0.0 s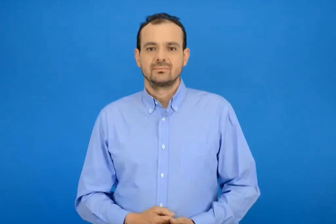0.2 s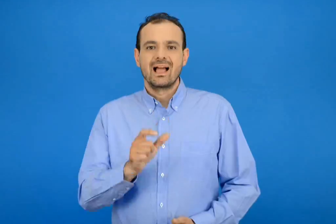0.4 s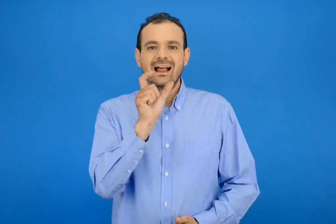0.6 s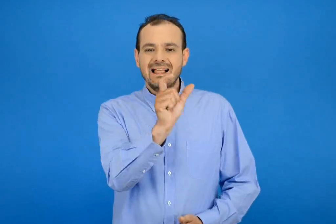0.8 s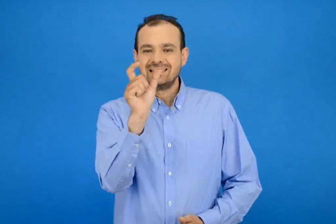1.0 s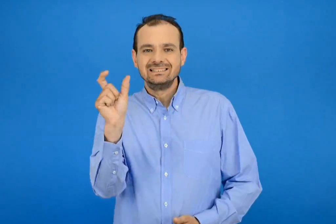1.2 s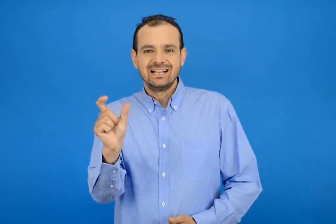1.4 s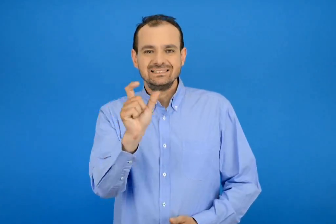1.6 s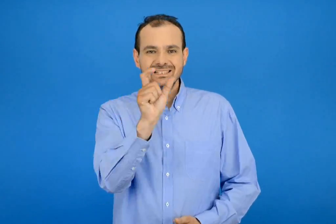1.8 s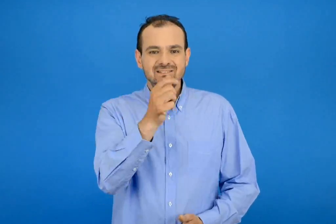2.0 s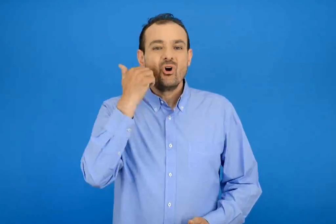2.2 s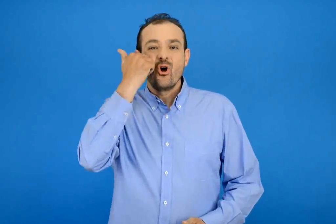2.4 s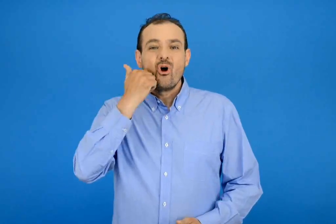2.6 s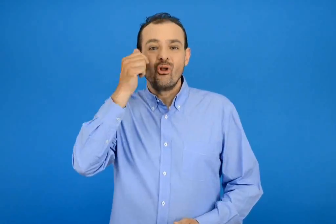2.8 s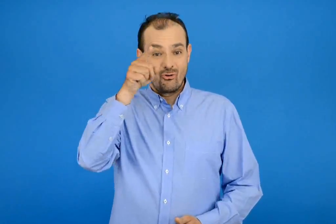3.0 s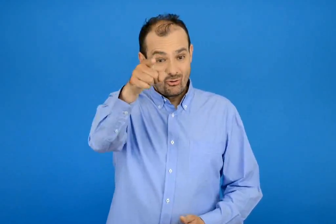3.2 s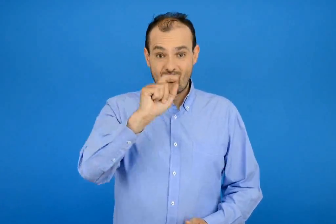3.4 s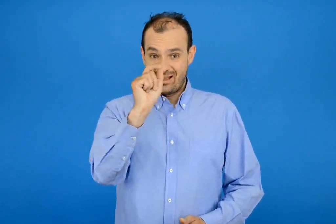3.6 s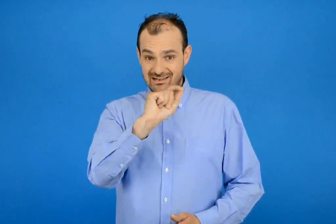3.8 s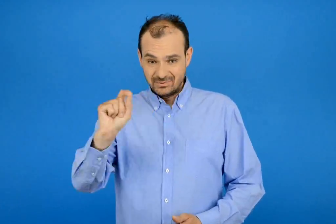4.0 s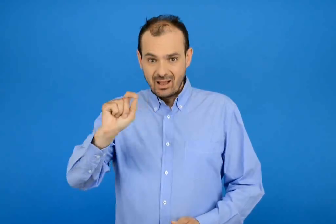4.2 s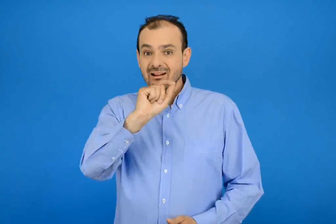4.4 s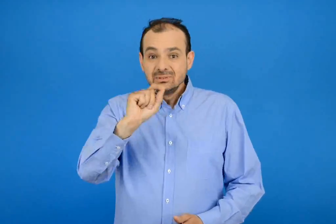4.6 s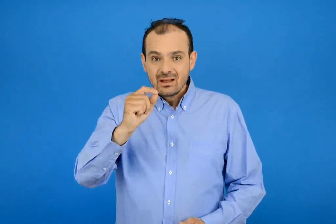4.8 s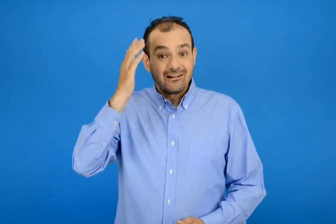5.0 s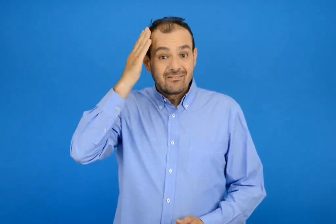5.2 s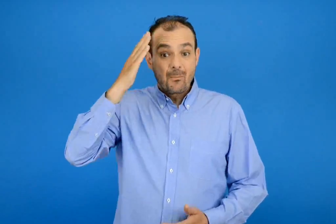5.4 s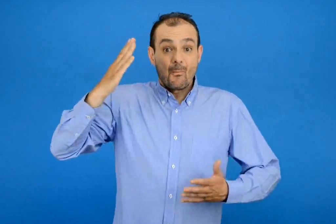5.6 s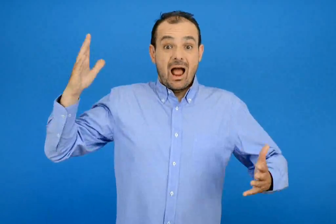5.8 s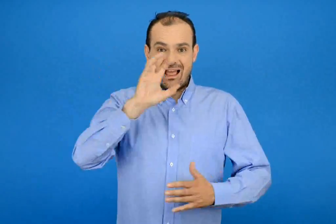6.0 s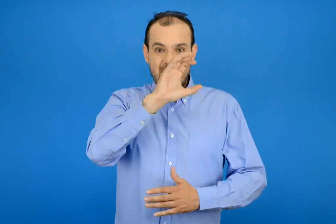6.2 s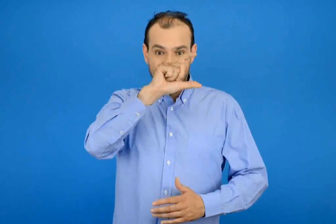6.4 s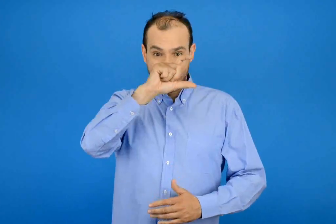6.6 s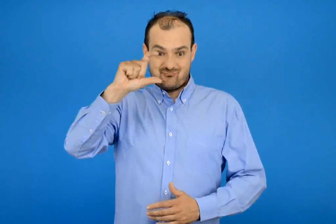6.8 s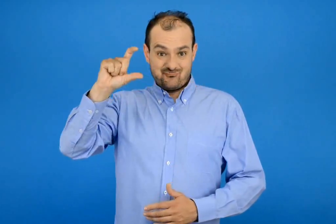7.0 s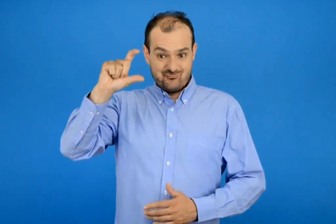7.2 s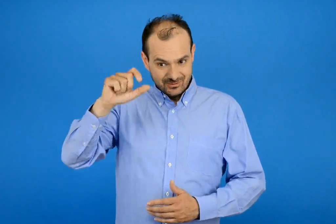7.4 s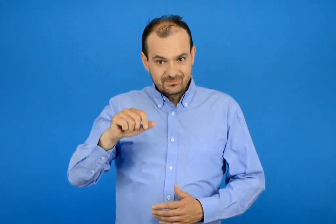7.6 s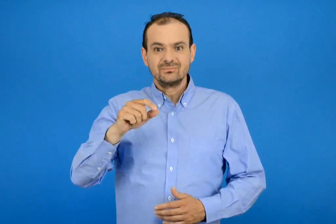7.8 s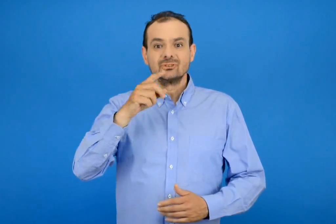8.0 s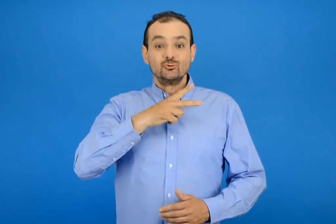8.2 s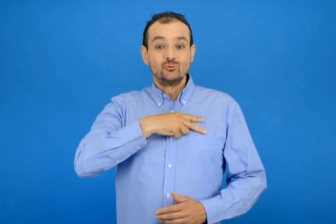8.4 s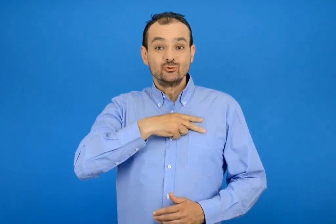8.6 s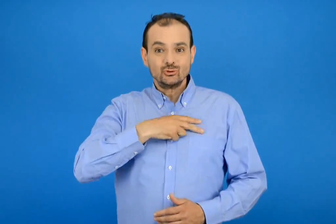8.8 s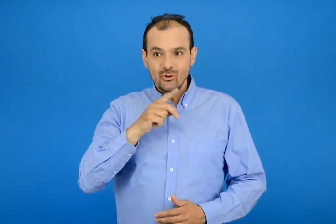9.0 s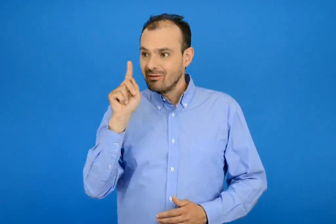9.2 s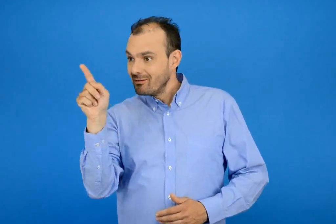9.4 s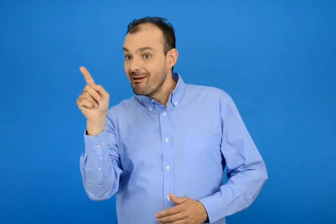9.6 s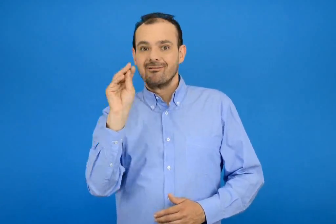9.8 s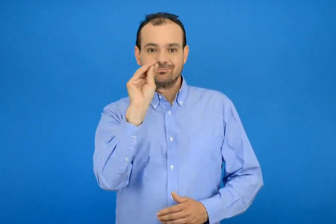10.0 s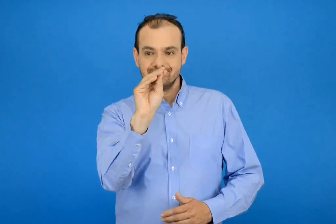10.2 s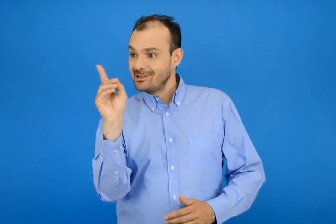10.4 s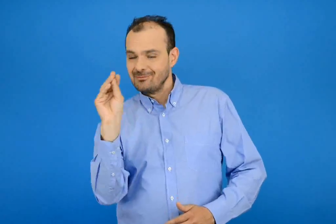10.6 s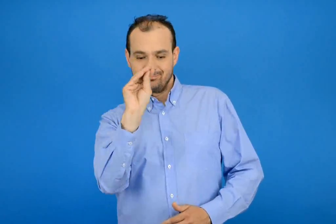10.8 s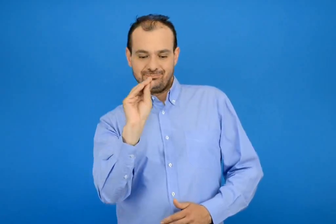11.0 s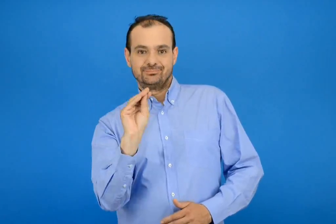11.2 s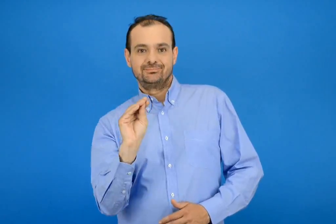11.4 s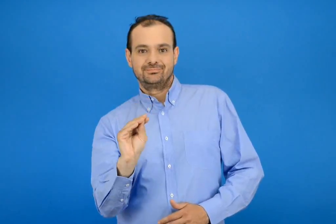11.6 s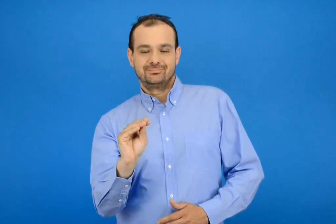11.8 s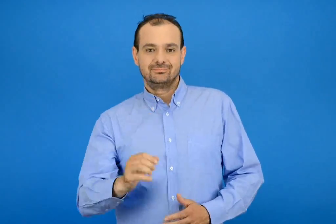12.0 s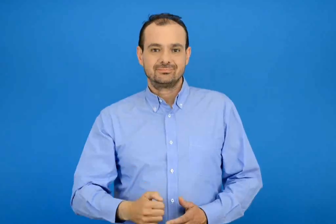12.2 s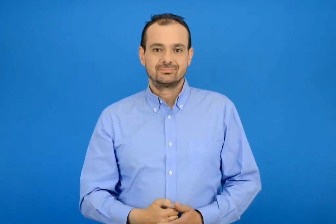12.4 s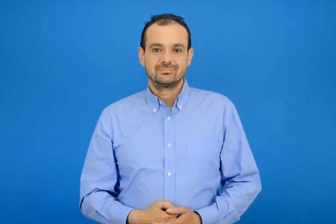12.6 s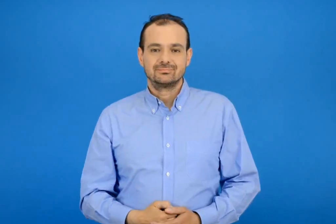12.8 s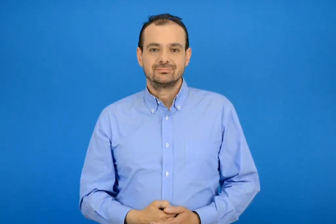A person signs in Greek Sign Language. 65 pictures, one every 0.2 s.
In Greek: γράψε τις κόκκινες λέξεις με κεφάλαια γράμματα στη σωστή τους θέση
